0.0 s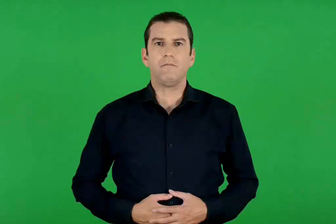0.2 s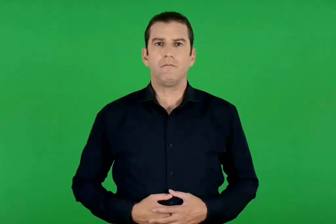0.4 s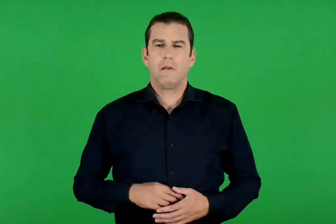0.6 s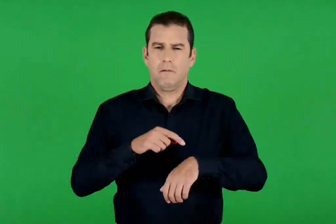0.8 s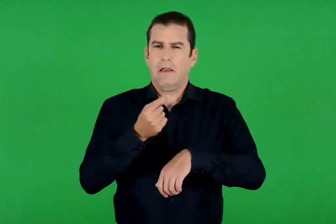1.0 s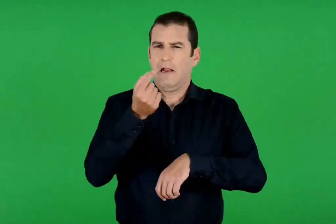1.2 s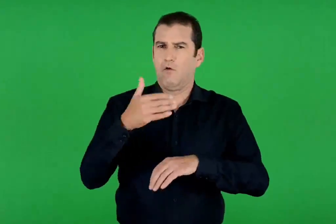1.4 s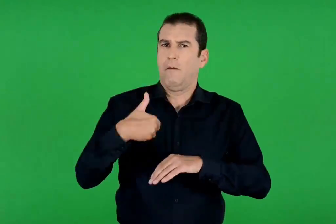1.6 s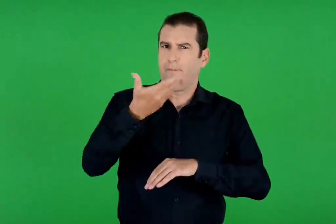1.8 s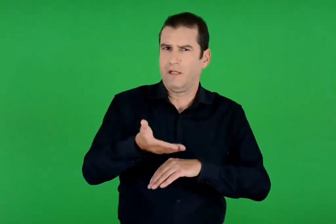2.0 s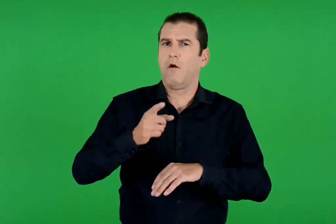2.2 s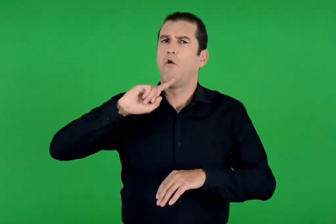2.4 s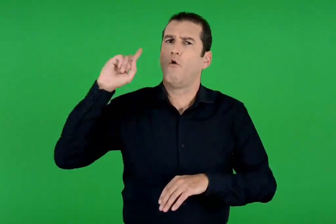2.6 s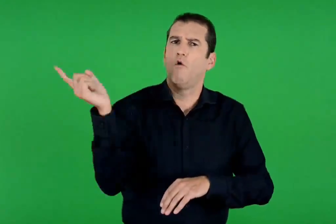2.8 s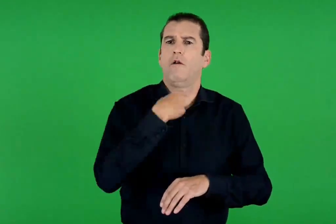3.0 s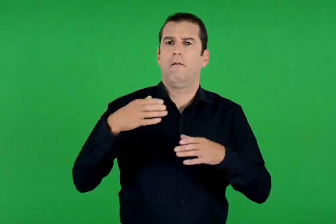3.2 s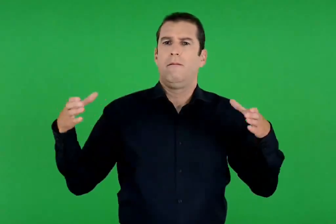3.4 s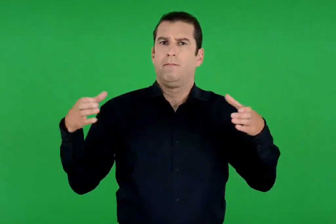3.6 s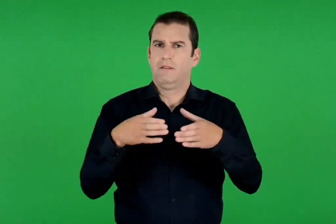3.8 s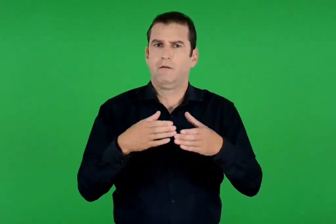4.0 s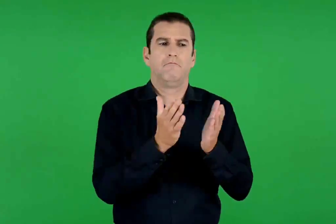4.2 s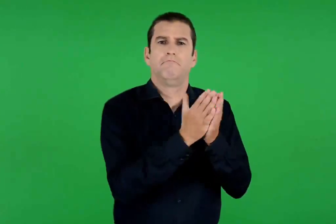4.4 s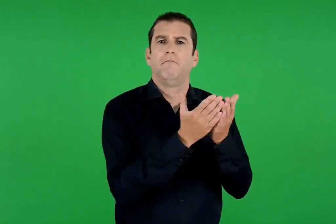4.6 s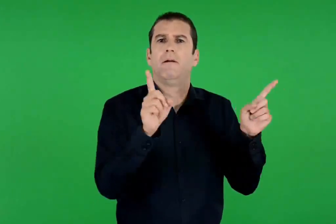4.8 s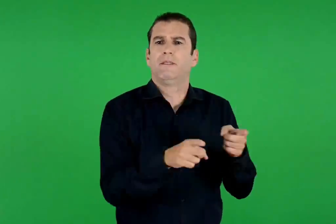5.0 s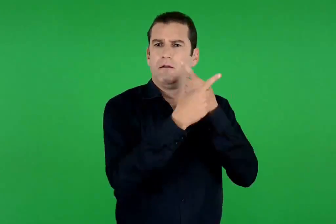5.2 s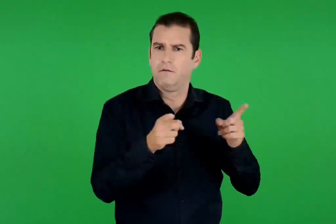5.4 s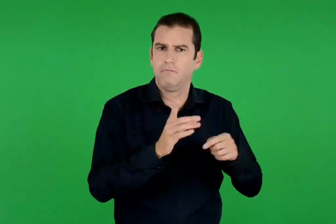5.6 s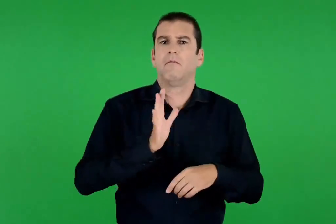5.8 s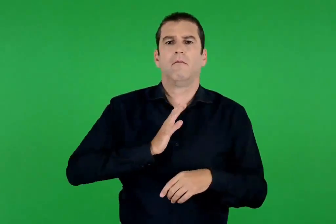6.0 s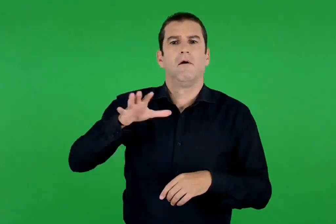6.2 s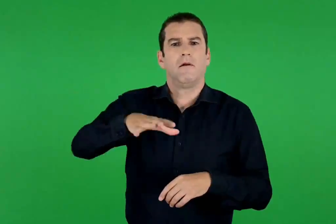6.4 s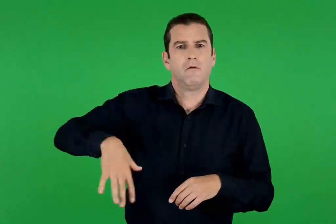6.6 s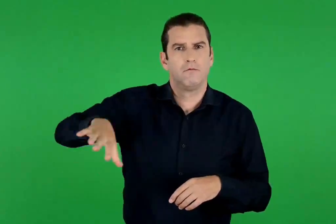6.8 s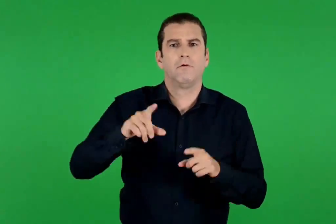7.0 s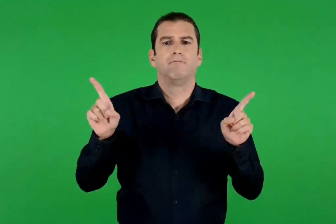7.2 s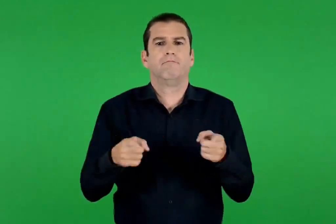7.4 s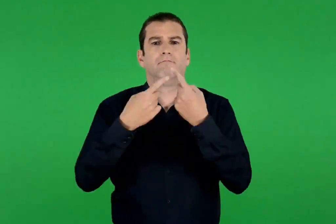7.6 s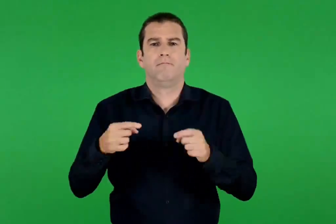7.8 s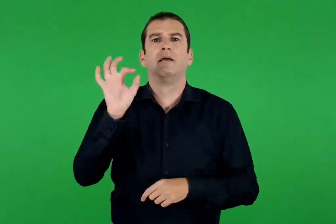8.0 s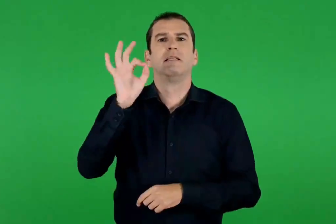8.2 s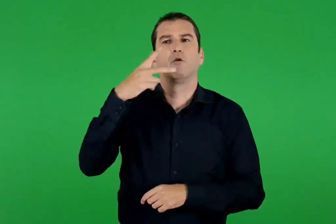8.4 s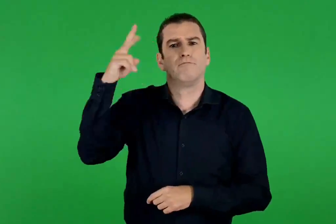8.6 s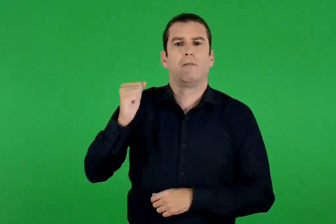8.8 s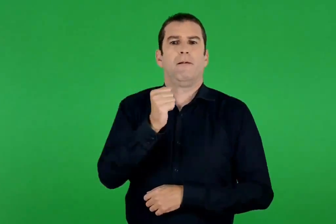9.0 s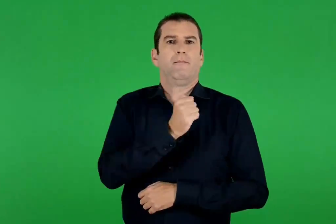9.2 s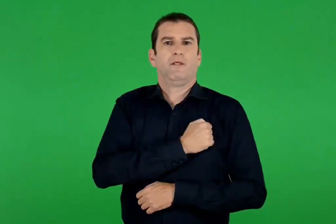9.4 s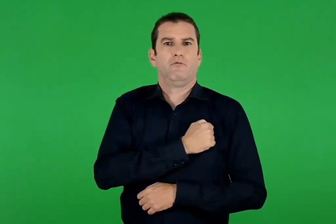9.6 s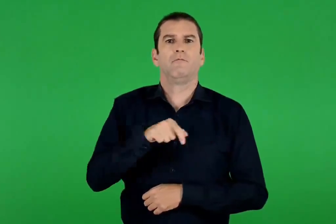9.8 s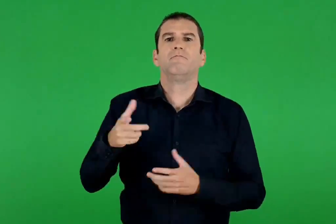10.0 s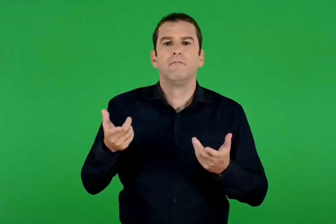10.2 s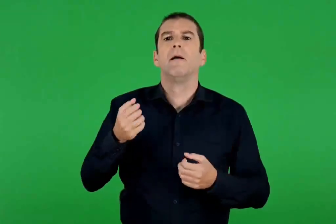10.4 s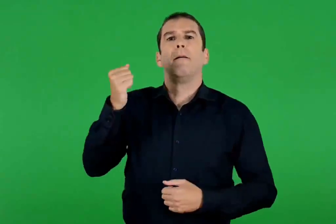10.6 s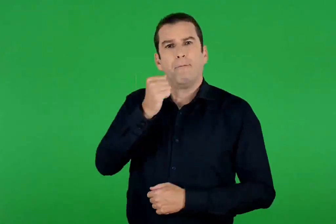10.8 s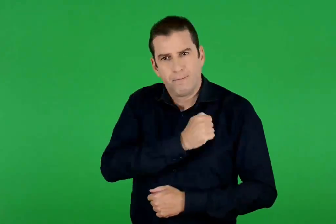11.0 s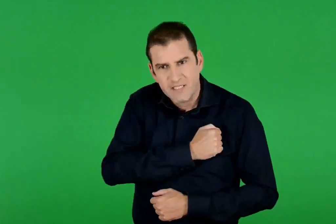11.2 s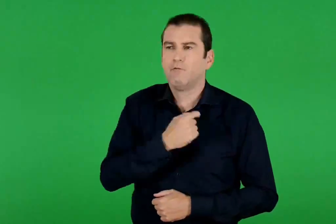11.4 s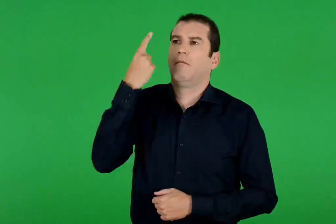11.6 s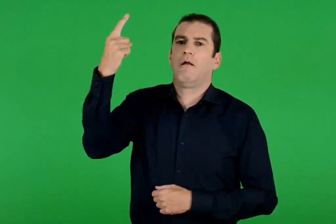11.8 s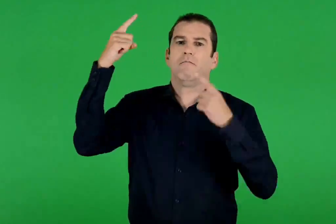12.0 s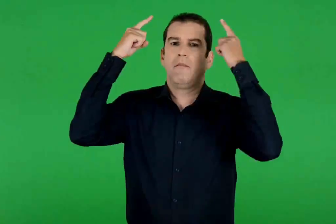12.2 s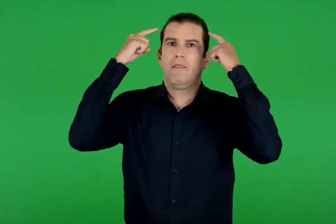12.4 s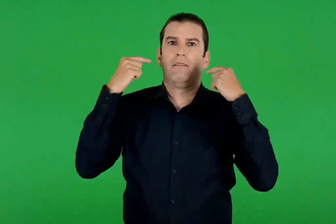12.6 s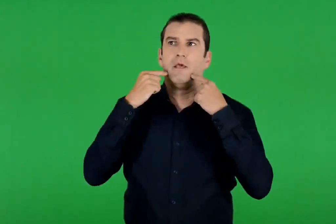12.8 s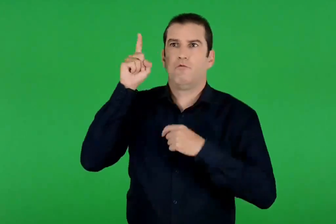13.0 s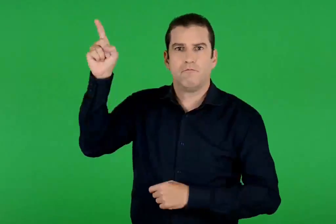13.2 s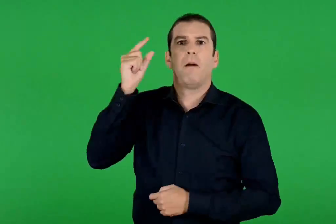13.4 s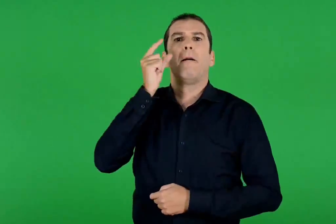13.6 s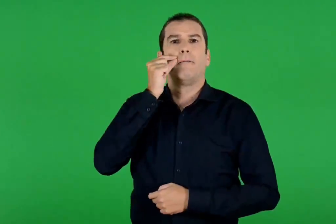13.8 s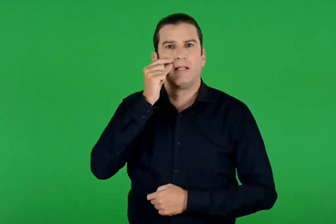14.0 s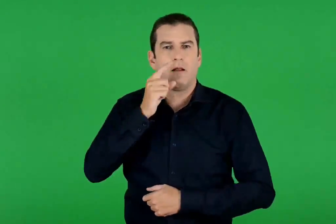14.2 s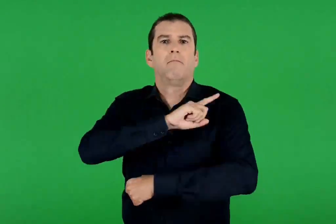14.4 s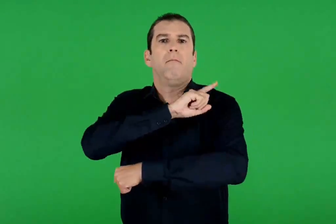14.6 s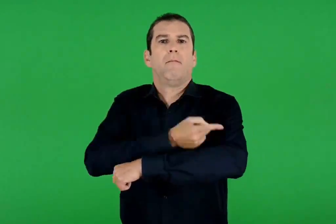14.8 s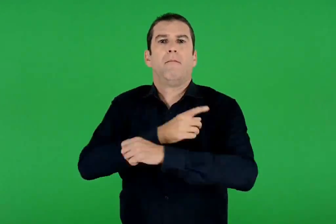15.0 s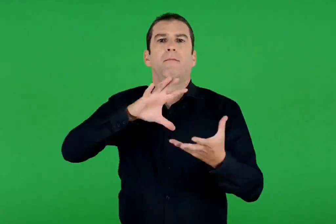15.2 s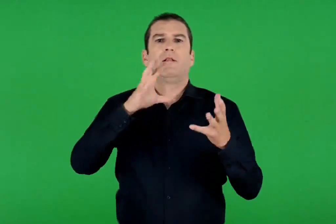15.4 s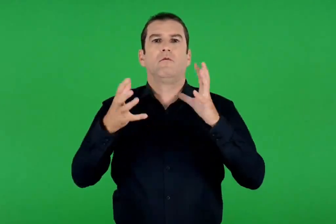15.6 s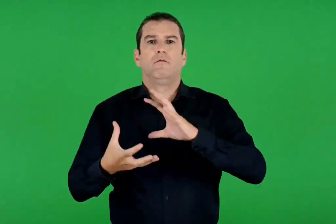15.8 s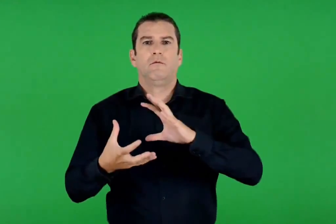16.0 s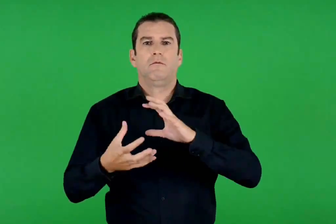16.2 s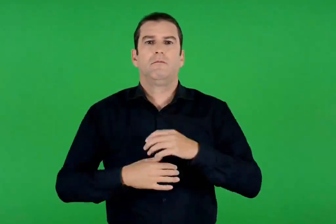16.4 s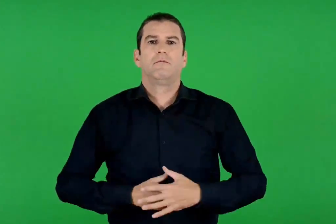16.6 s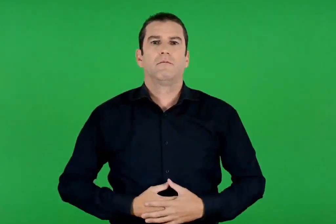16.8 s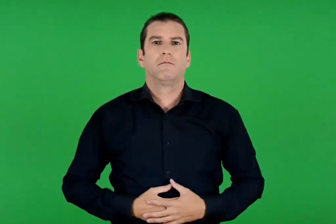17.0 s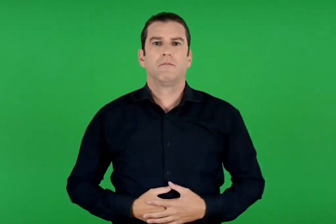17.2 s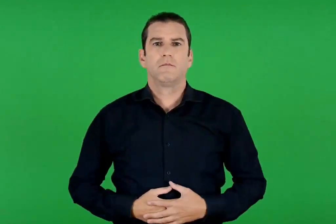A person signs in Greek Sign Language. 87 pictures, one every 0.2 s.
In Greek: λίγο μετά όλοι μαζί , ψάλτες και λαός , απαγγέλλουν το σύμβολο της πίστεως πιστεύω εις ένα θεόν πατέρα , παντοκράτορα
